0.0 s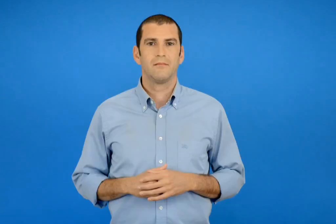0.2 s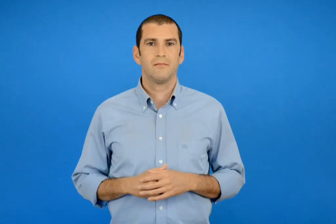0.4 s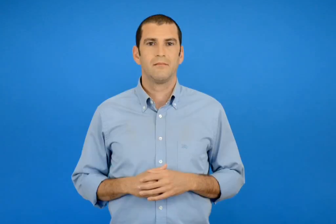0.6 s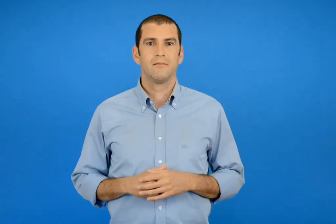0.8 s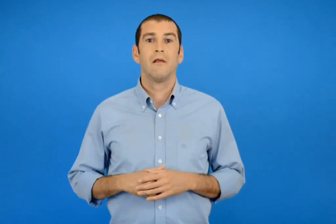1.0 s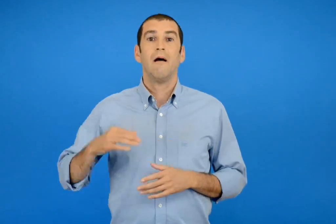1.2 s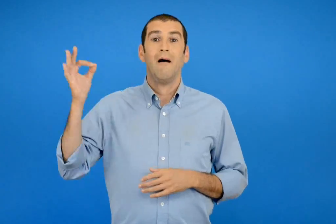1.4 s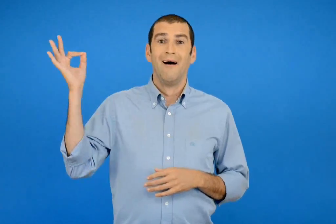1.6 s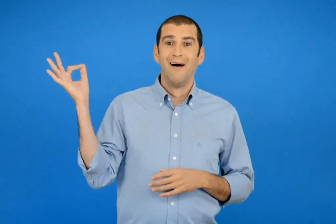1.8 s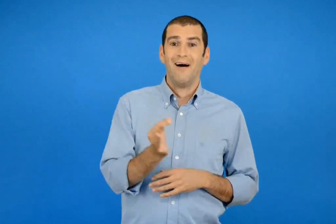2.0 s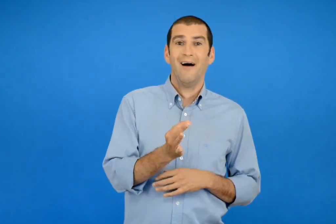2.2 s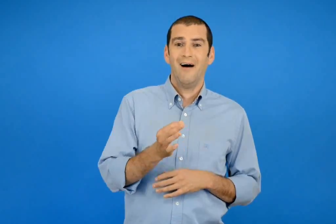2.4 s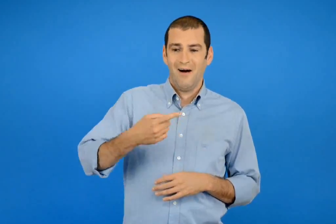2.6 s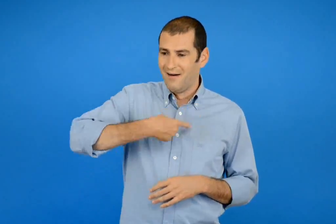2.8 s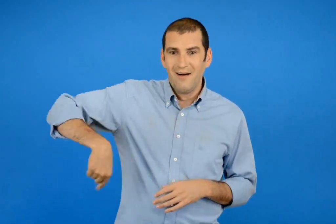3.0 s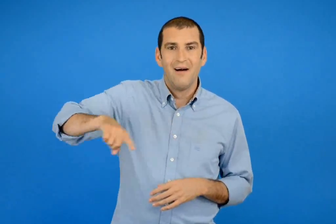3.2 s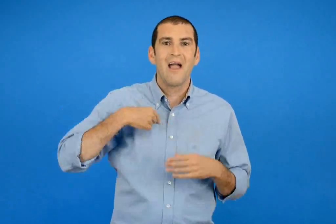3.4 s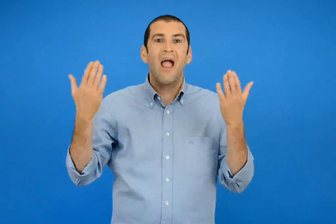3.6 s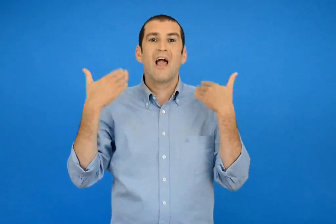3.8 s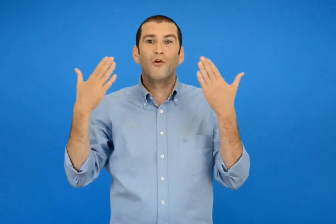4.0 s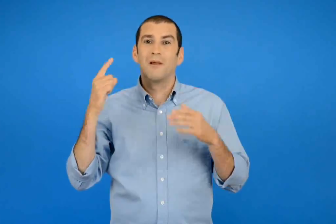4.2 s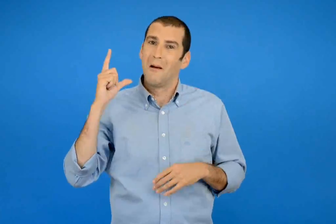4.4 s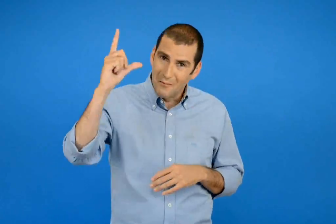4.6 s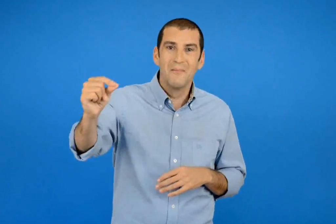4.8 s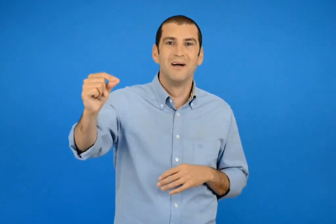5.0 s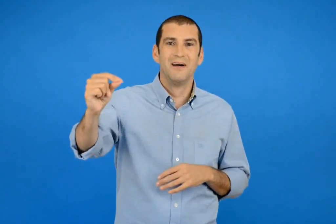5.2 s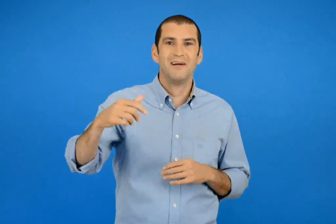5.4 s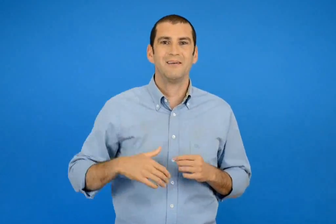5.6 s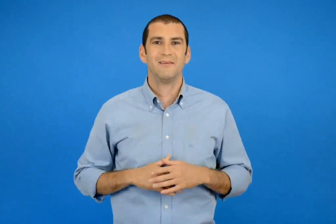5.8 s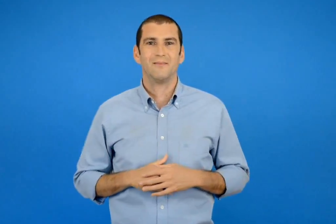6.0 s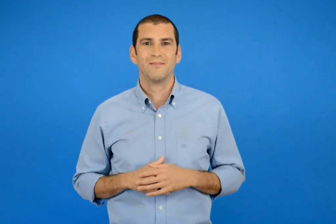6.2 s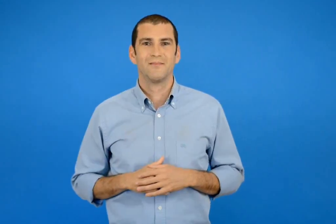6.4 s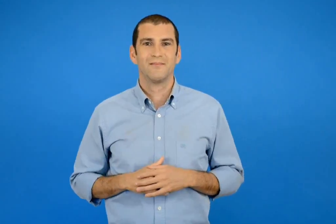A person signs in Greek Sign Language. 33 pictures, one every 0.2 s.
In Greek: ωραία θα πάμε εκδρομή
